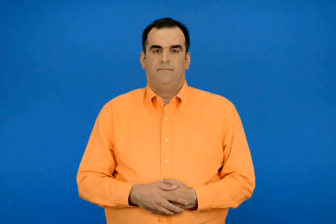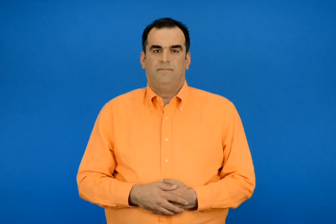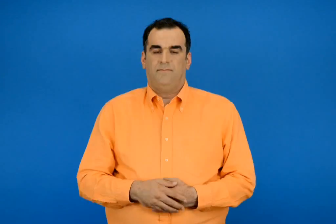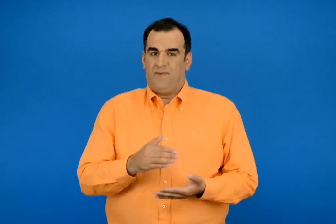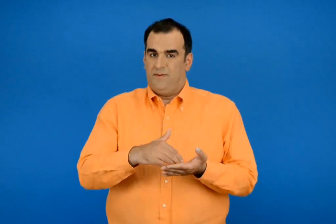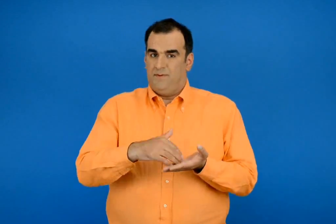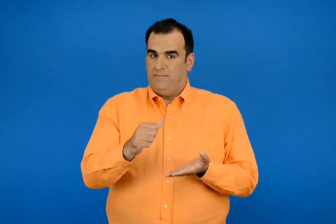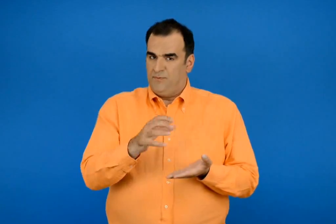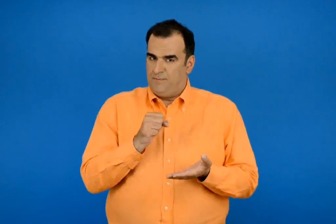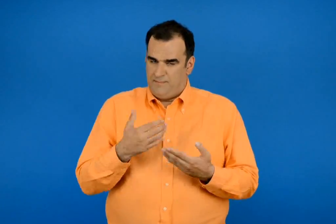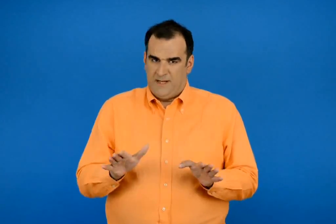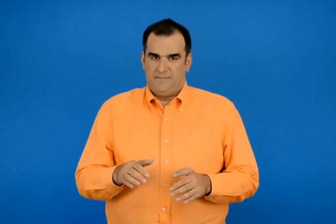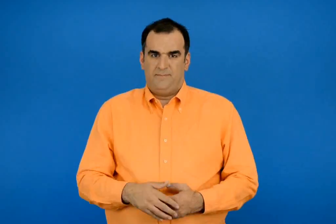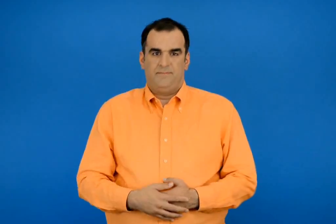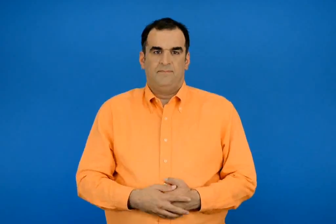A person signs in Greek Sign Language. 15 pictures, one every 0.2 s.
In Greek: πήραν ρέστα
